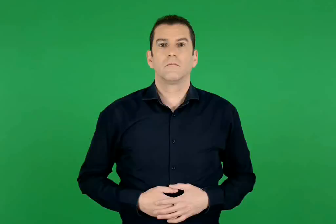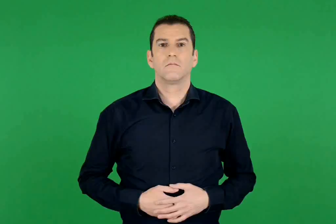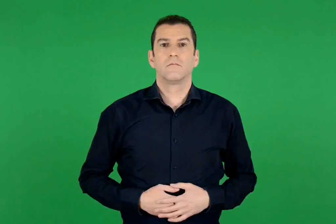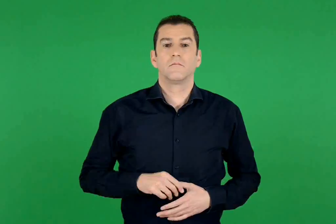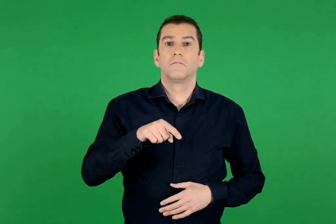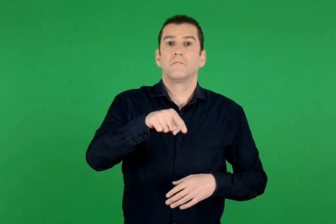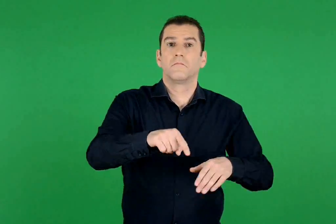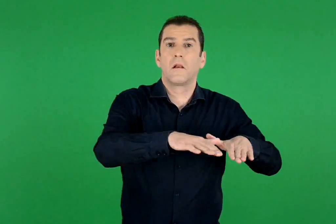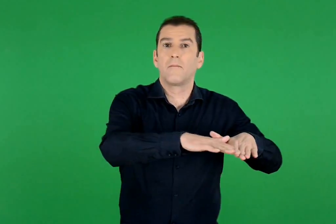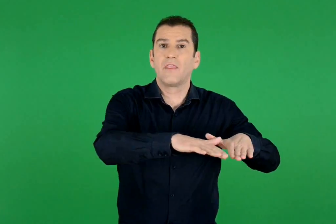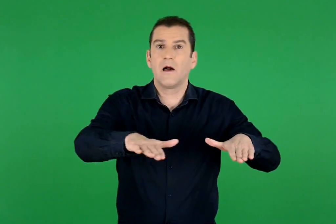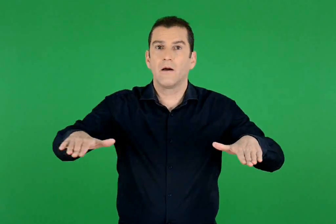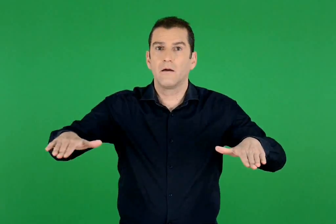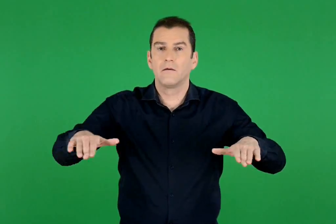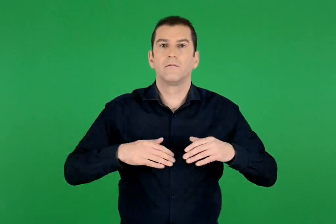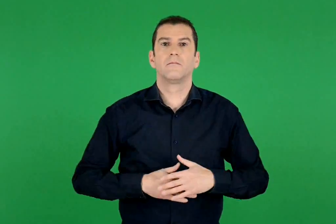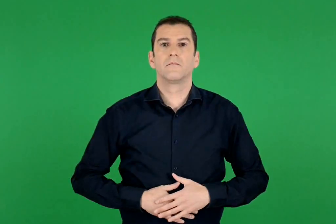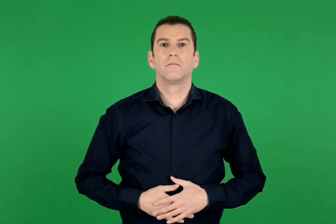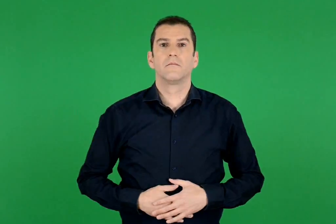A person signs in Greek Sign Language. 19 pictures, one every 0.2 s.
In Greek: σε πεδιάδα
